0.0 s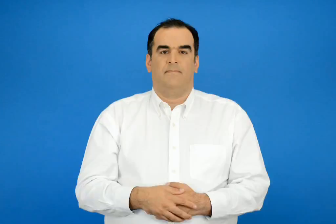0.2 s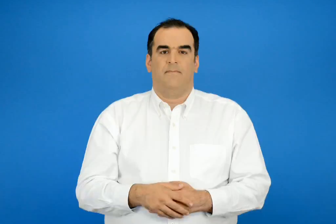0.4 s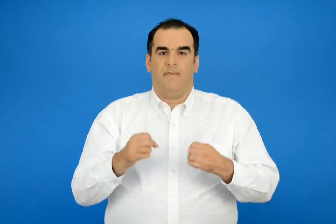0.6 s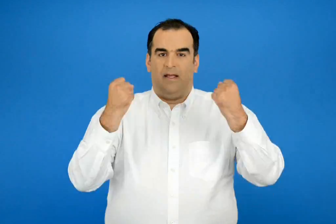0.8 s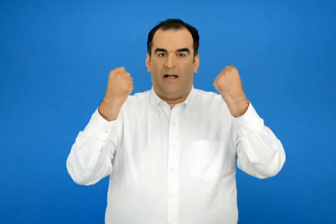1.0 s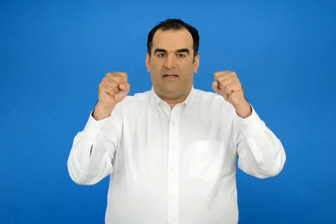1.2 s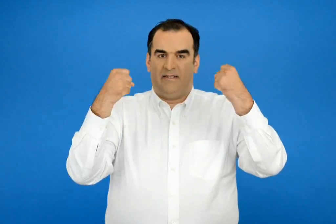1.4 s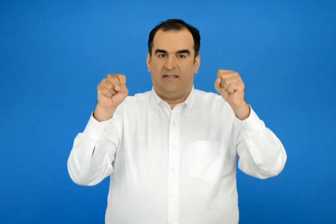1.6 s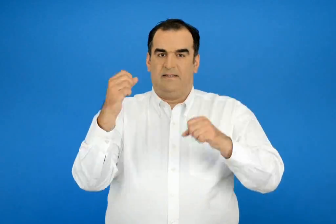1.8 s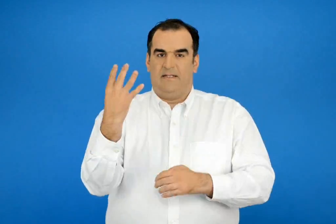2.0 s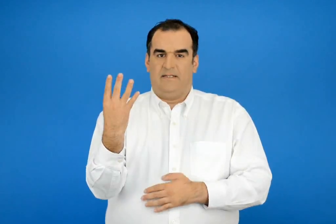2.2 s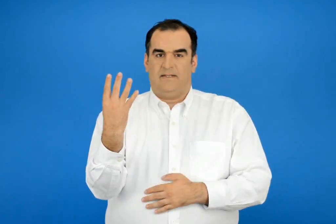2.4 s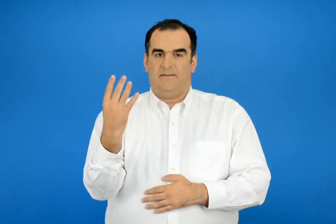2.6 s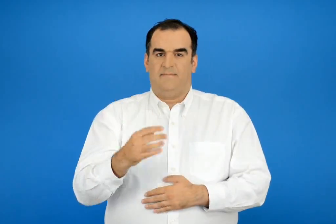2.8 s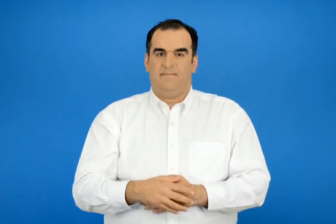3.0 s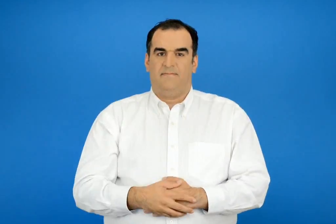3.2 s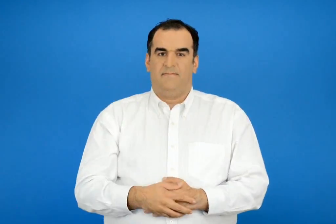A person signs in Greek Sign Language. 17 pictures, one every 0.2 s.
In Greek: άσκηση 4
